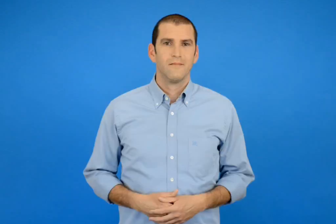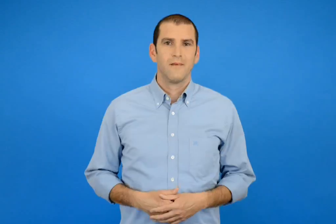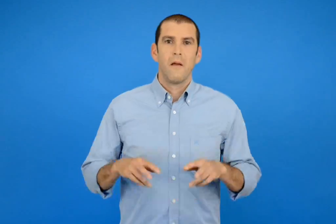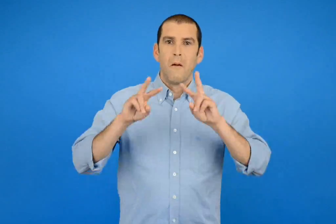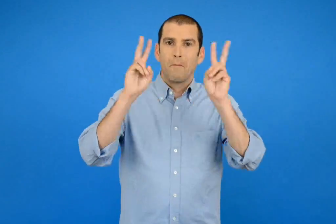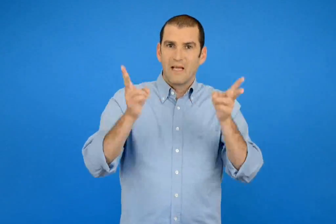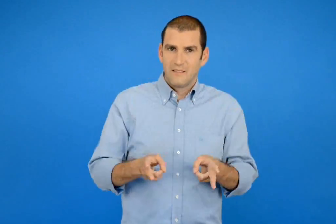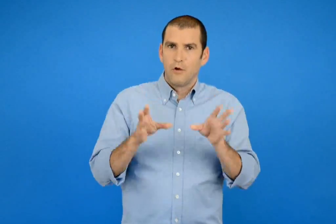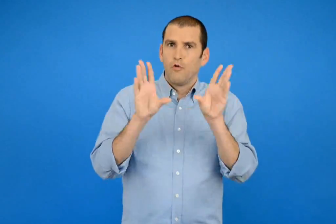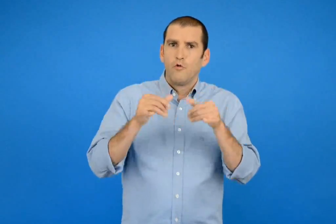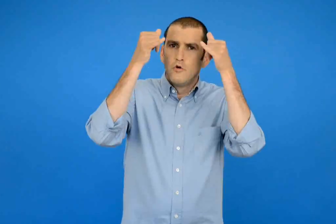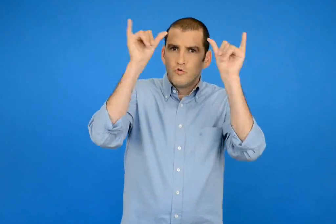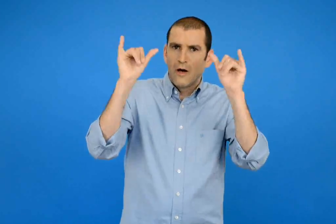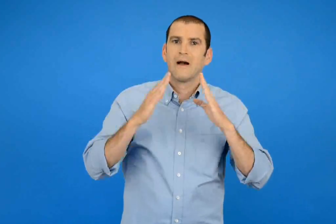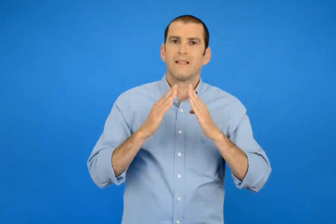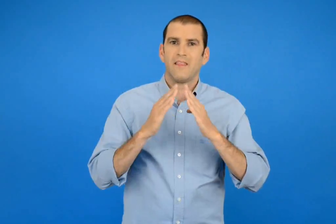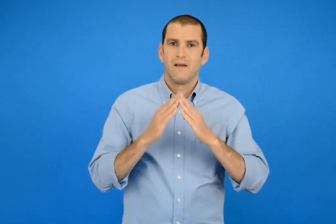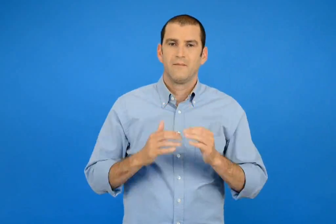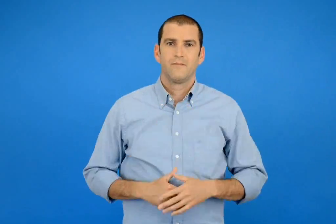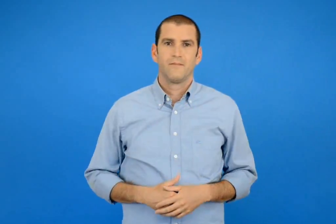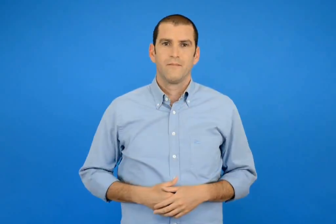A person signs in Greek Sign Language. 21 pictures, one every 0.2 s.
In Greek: στο κατάστημα με τα κατοικίδια ζώα
